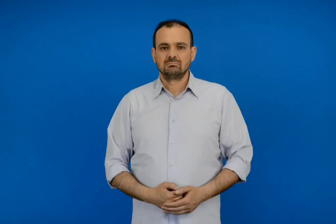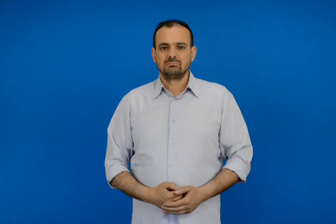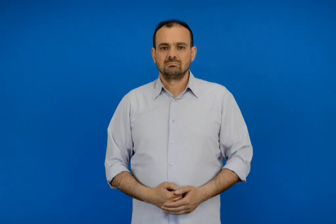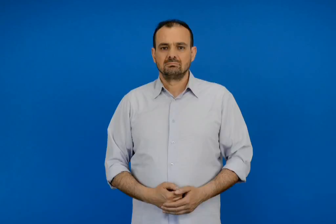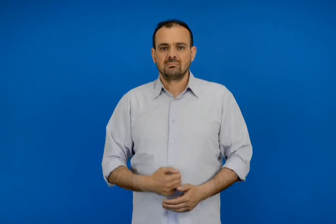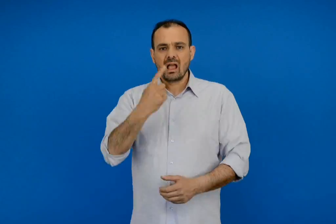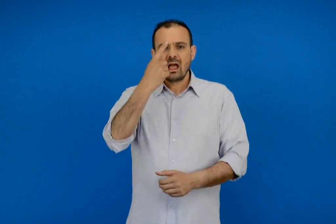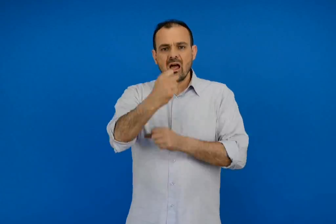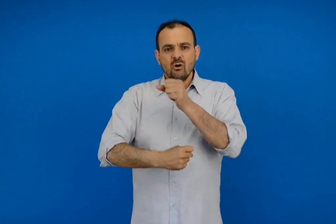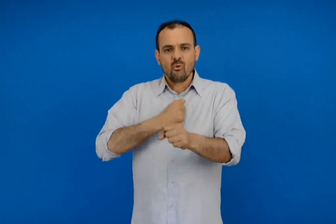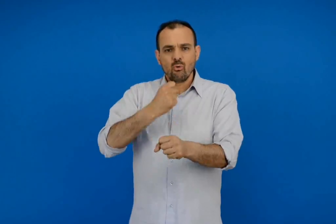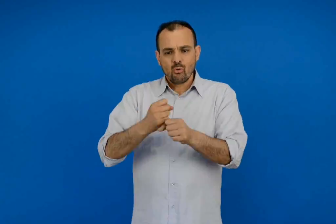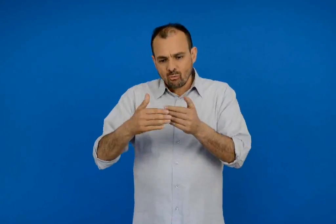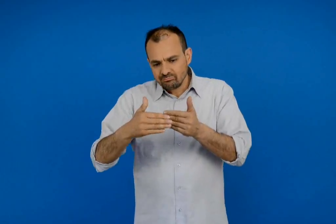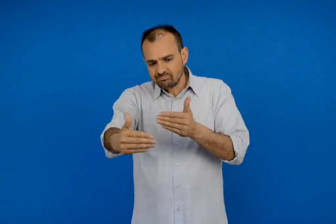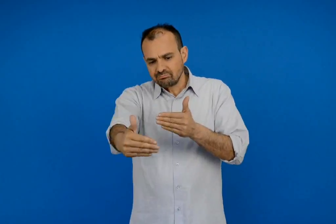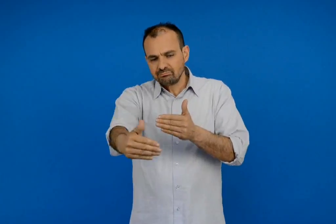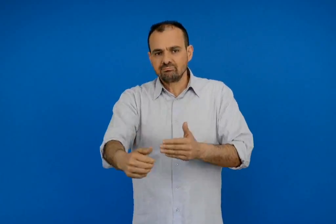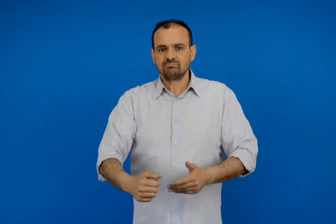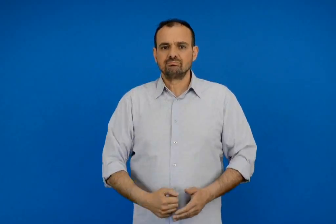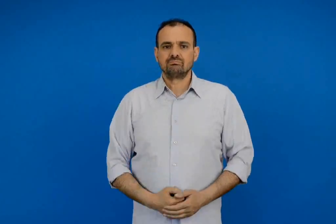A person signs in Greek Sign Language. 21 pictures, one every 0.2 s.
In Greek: σε εάν χρόνο
